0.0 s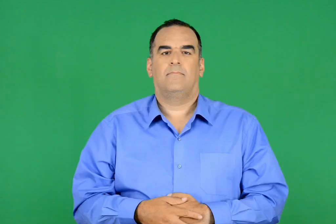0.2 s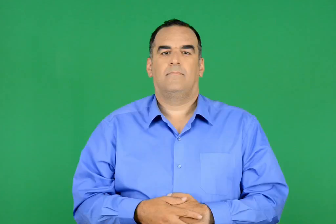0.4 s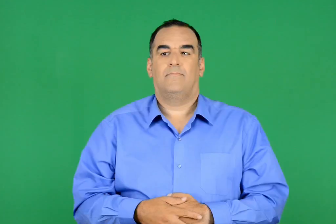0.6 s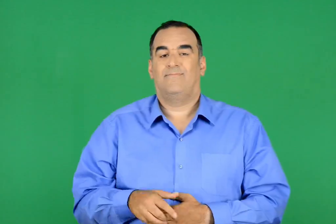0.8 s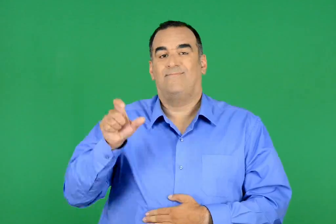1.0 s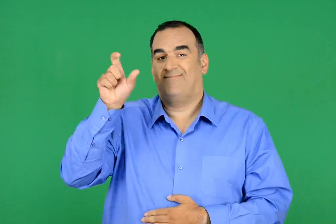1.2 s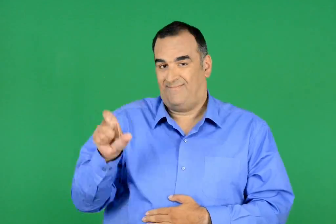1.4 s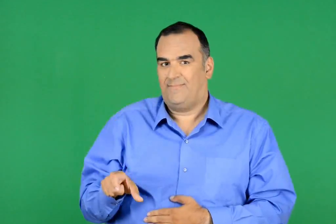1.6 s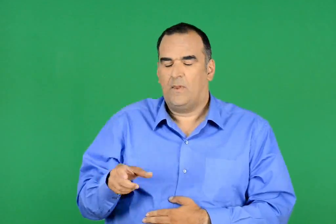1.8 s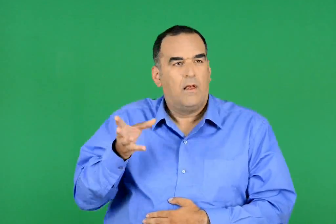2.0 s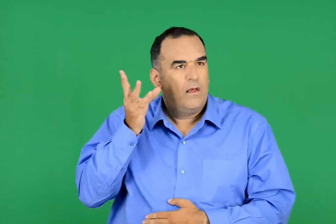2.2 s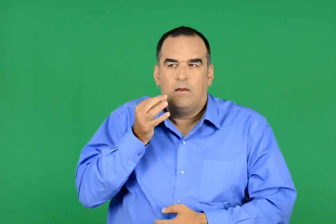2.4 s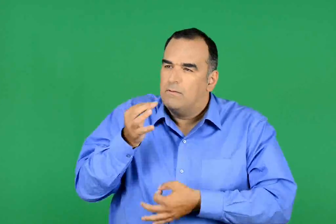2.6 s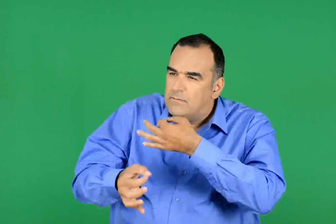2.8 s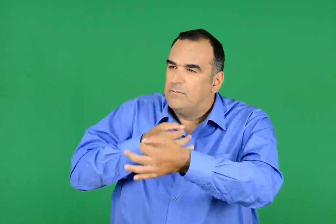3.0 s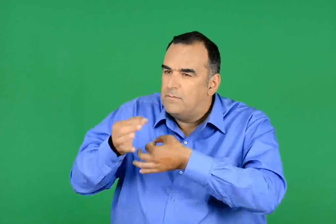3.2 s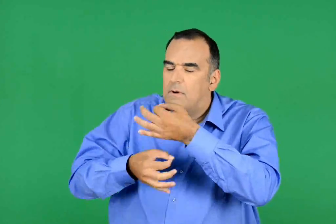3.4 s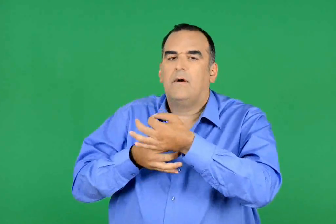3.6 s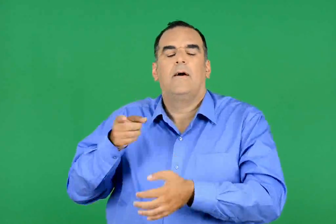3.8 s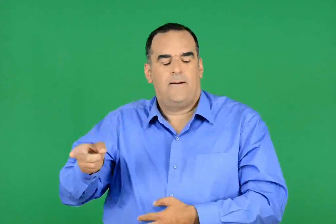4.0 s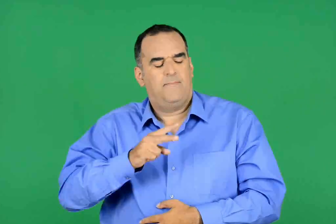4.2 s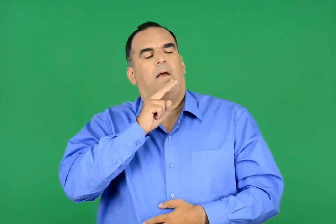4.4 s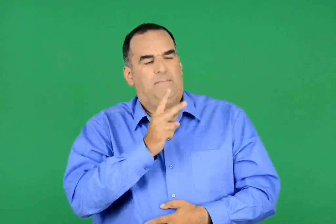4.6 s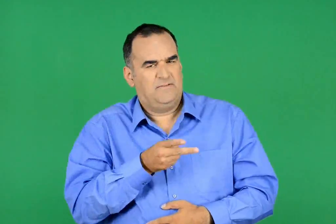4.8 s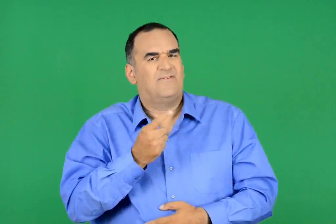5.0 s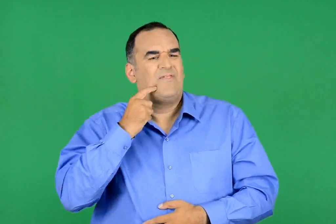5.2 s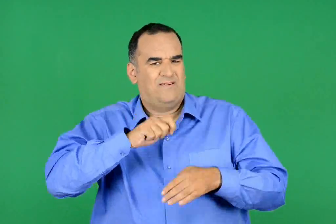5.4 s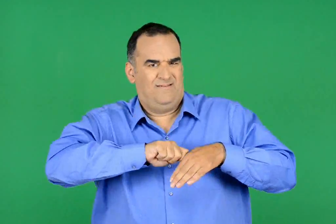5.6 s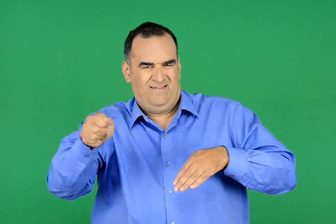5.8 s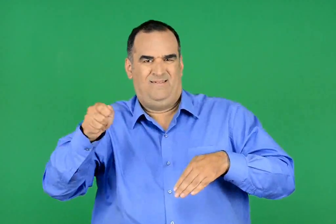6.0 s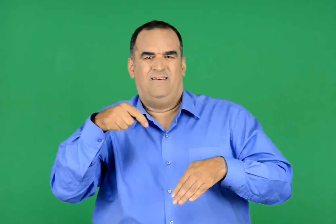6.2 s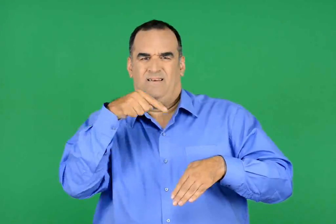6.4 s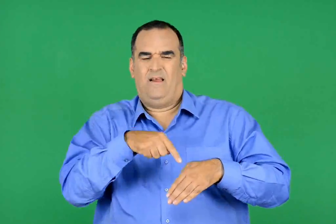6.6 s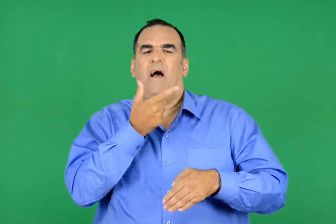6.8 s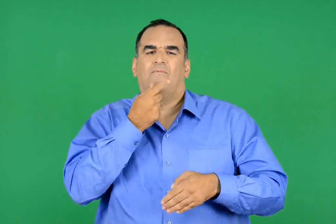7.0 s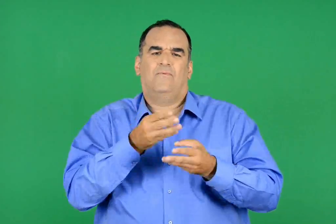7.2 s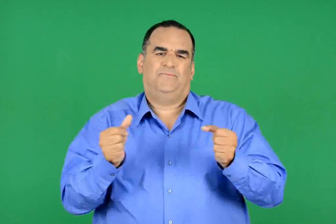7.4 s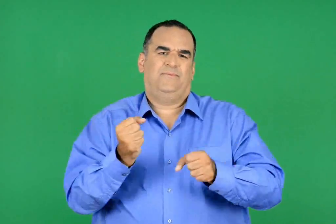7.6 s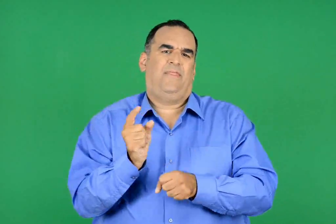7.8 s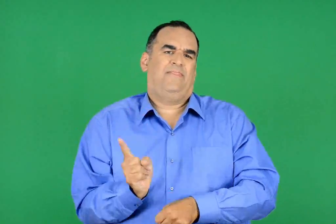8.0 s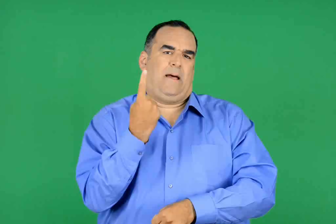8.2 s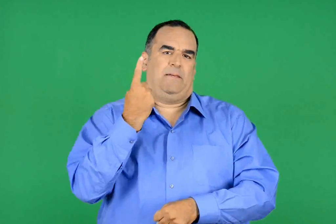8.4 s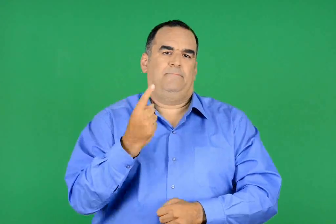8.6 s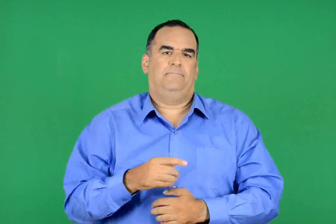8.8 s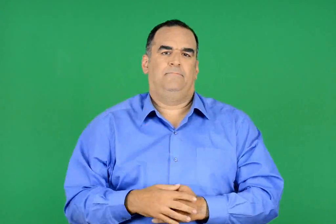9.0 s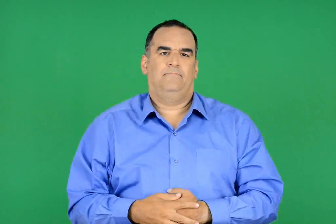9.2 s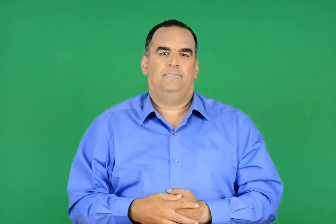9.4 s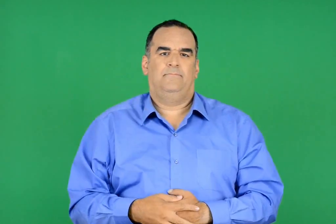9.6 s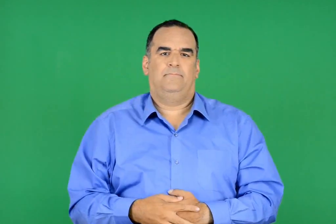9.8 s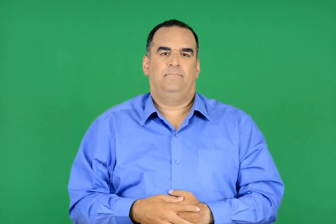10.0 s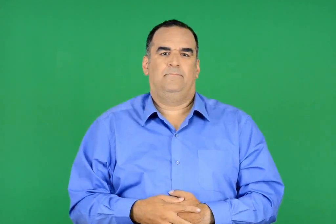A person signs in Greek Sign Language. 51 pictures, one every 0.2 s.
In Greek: και δεν του το βγάζατε να ησυχάσουμε ; είπε αυτός όταν άκουσε τι συμβαίνει. είναι το µόνο γιατρικό
